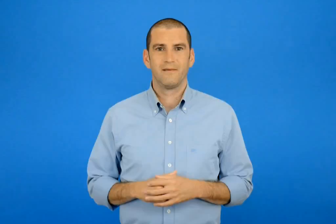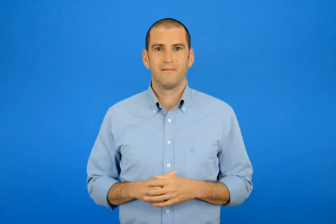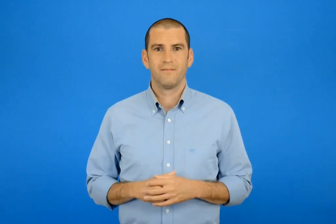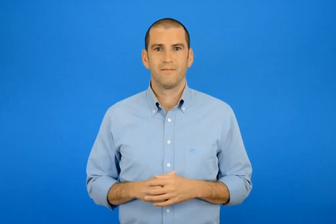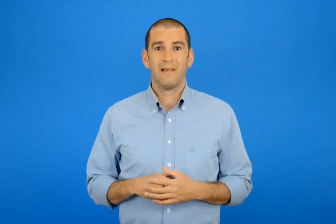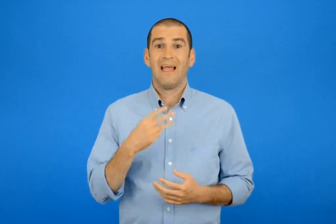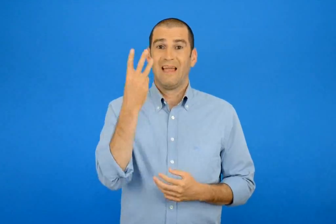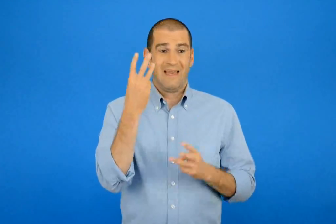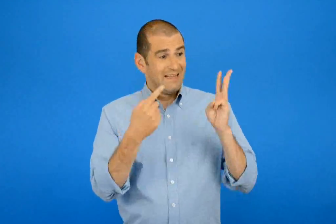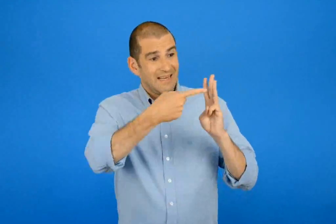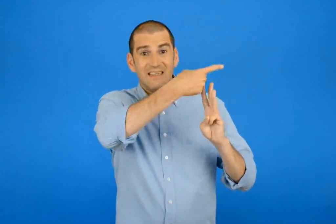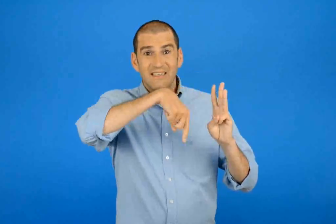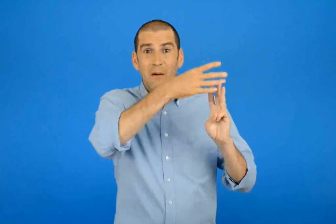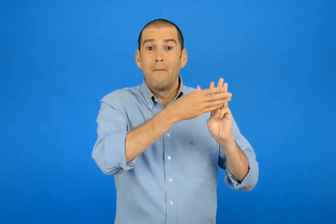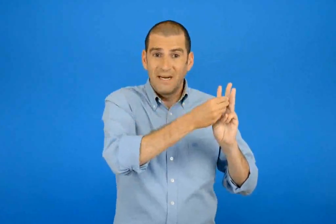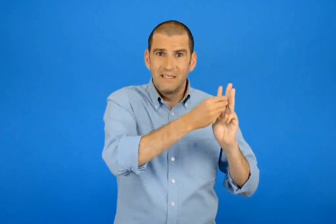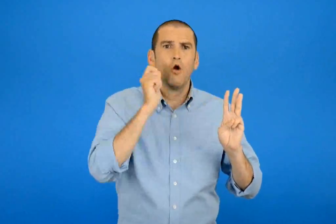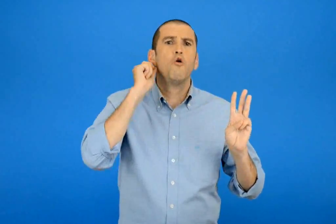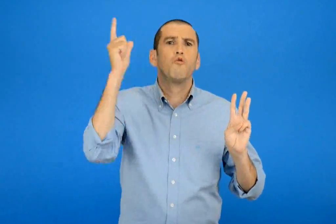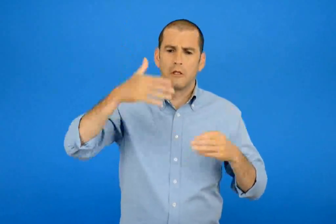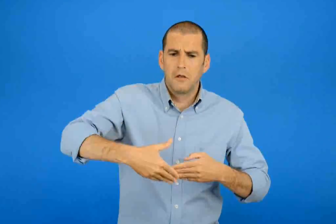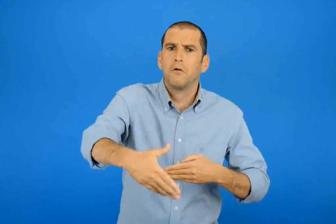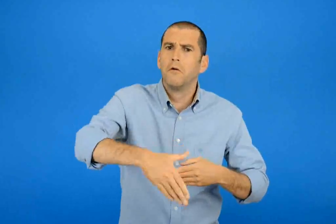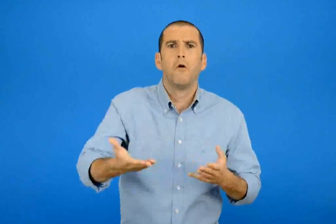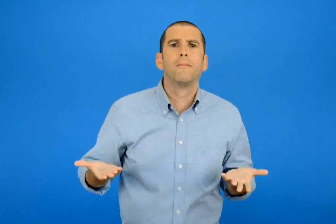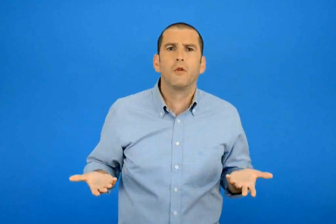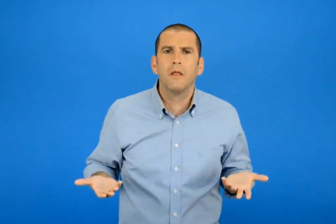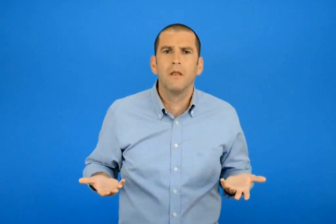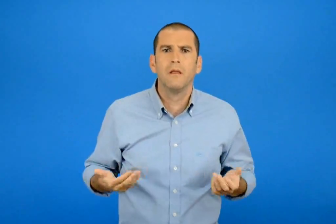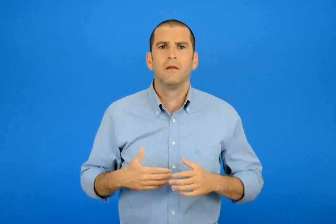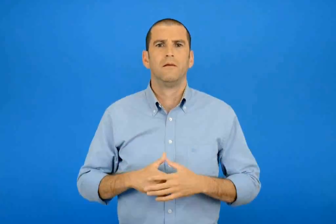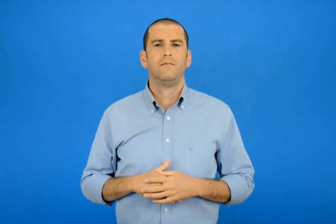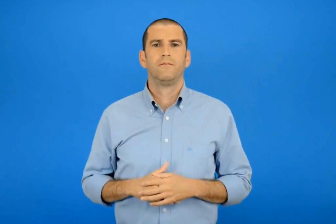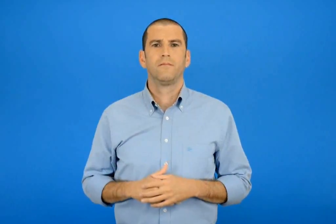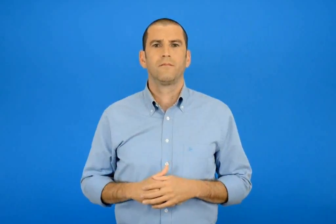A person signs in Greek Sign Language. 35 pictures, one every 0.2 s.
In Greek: ποτέ γιορτάζουν και οι τρεις μαζί ;
